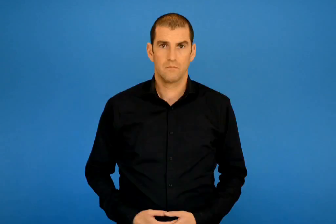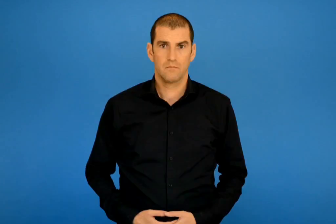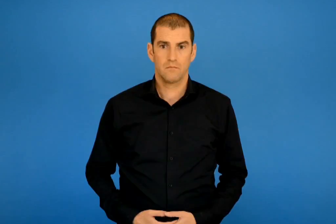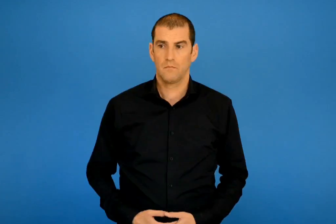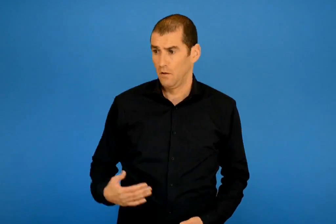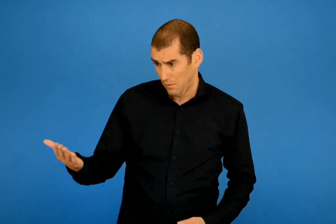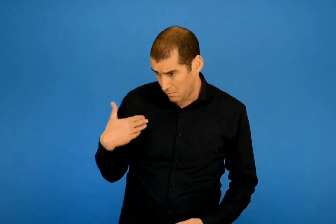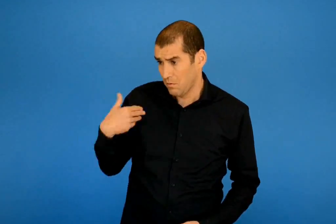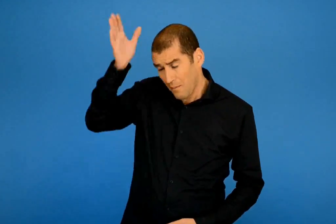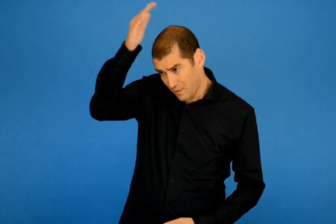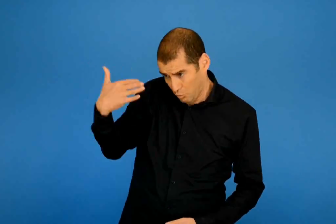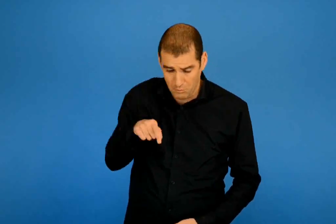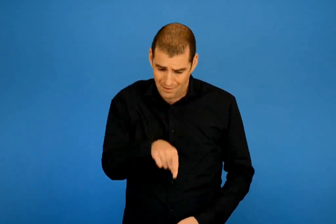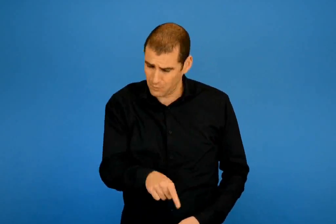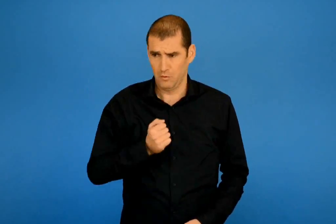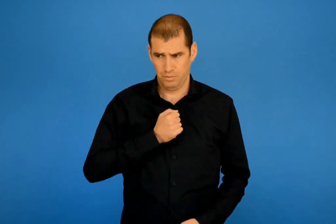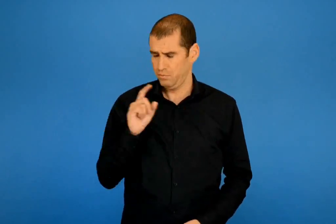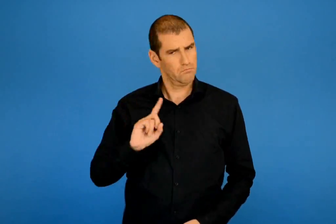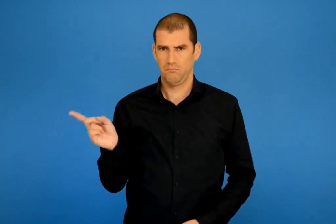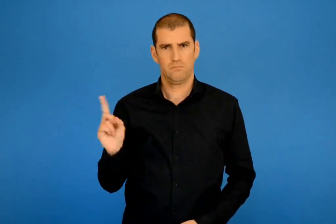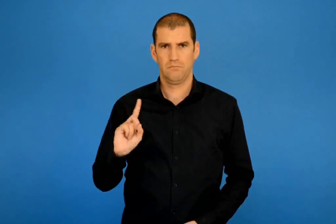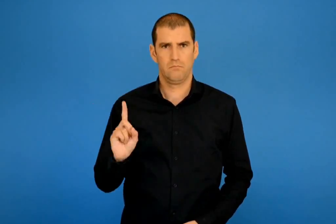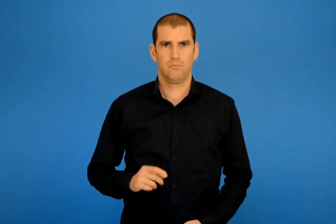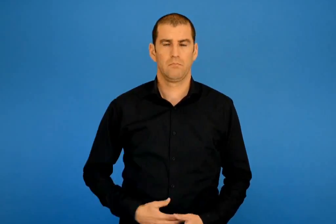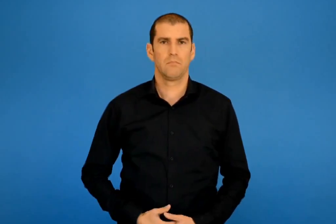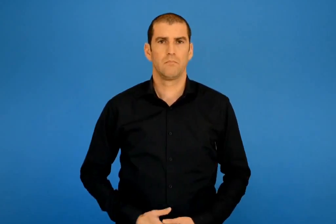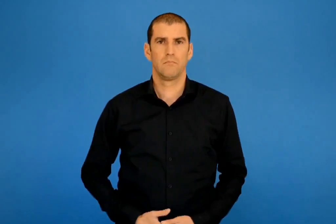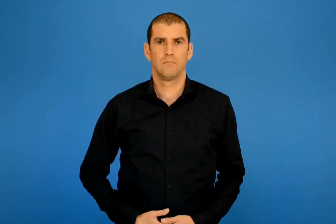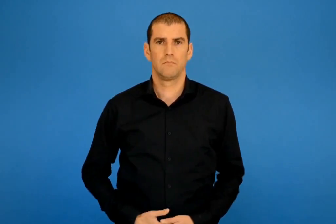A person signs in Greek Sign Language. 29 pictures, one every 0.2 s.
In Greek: φέρε μου τον πετεινό αυτός εδώ δεν είναι ο πετεινός μου
